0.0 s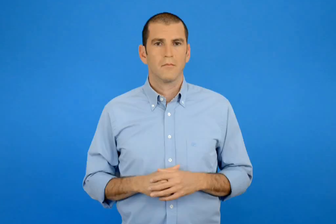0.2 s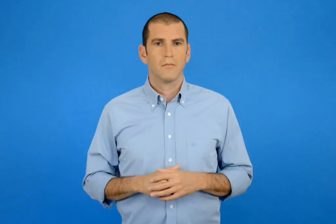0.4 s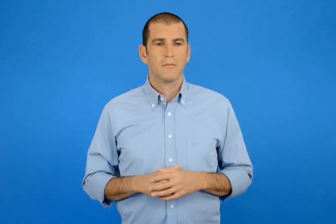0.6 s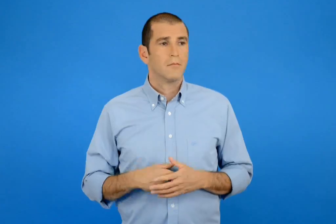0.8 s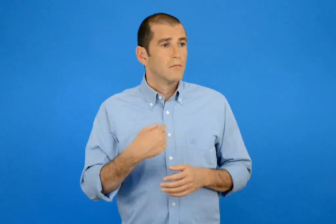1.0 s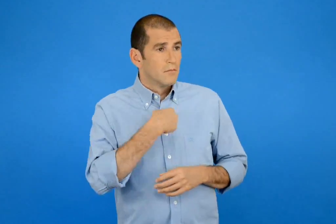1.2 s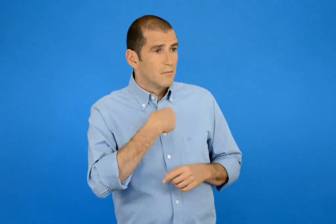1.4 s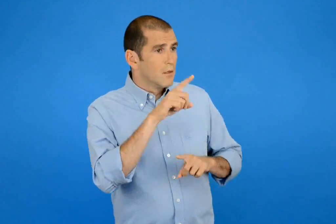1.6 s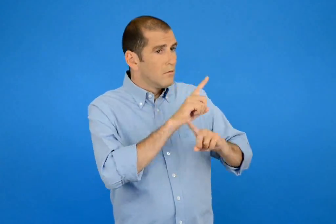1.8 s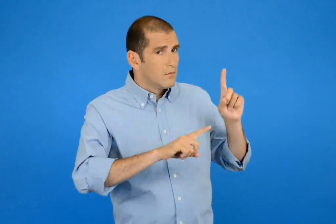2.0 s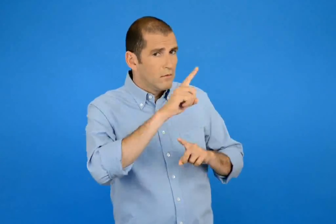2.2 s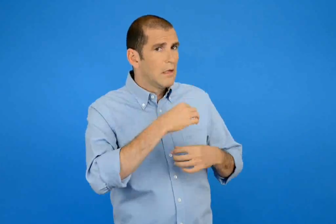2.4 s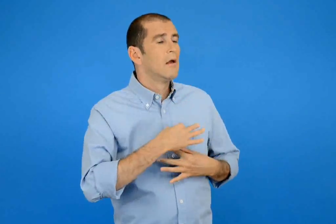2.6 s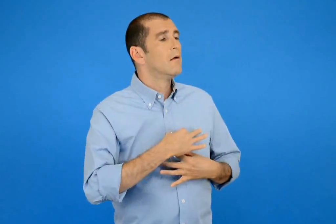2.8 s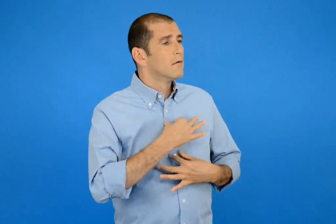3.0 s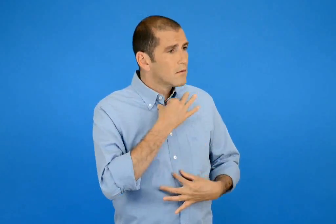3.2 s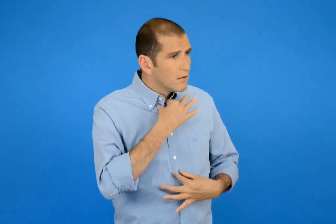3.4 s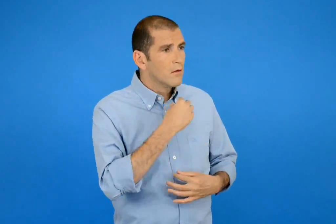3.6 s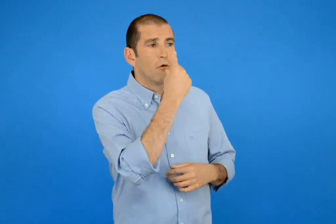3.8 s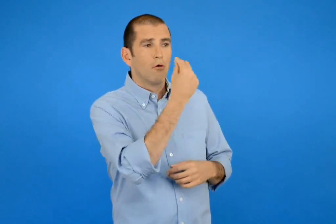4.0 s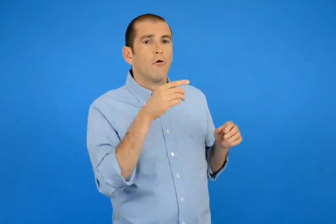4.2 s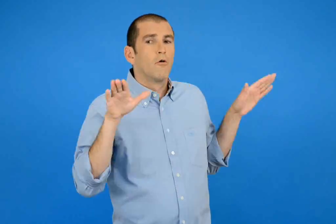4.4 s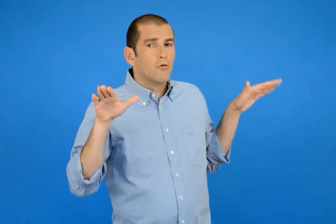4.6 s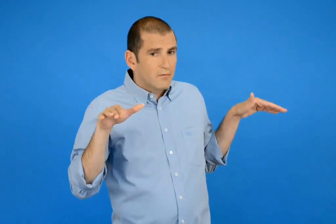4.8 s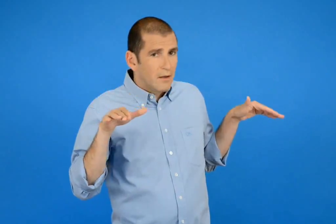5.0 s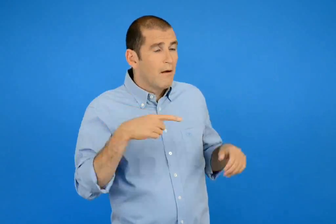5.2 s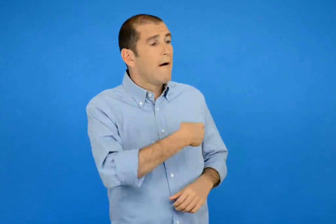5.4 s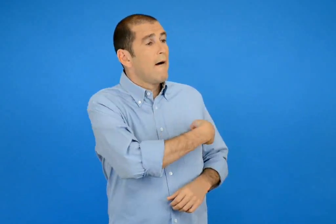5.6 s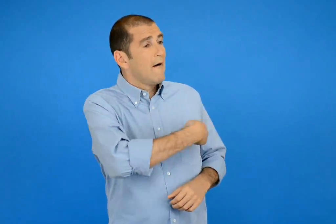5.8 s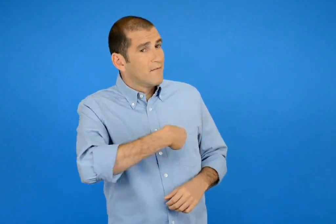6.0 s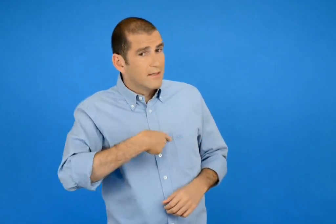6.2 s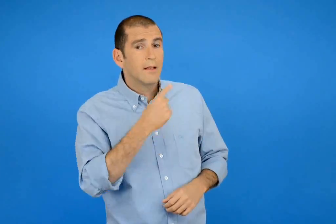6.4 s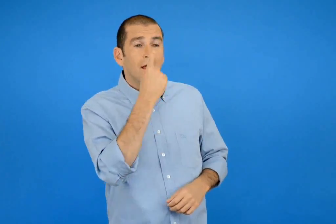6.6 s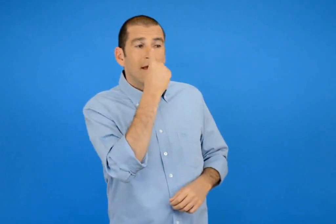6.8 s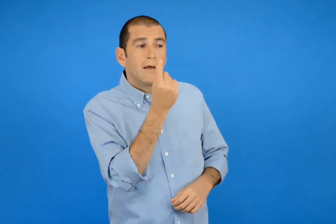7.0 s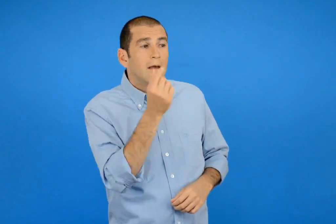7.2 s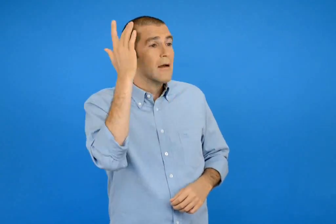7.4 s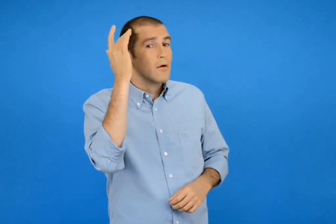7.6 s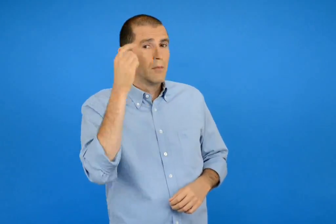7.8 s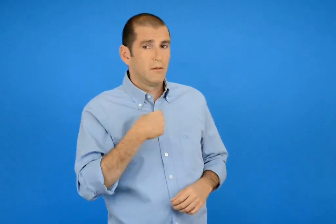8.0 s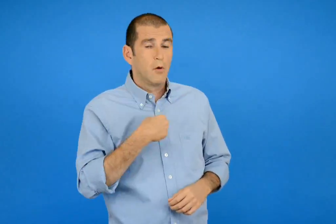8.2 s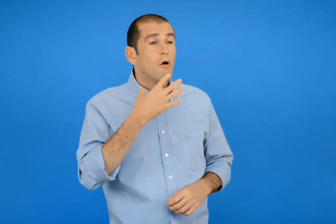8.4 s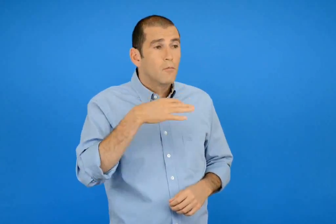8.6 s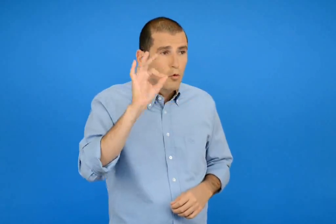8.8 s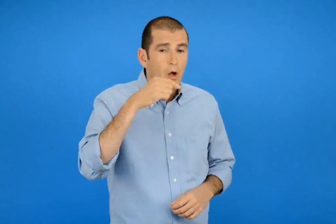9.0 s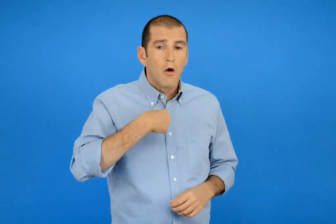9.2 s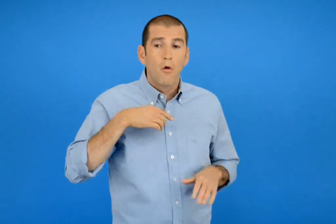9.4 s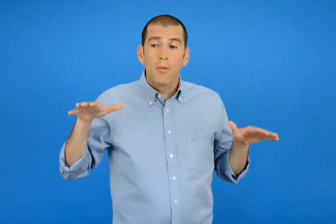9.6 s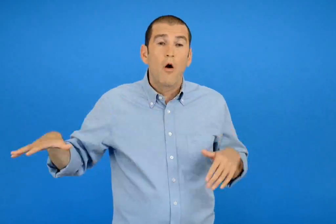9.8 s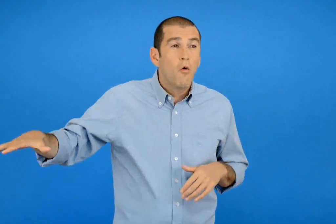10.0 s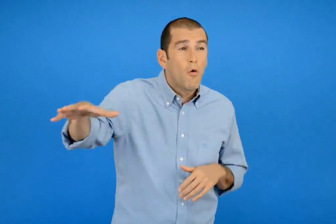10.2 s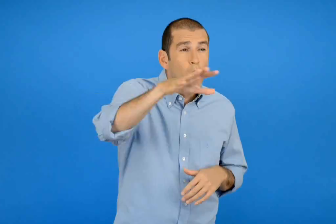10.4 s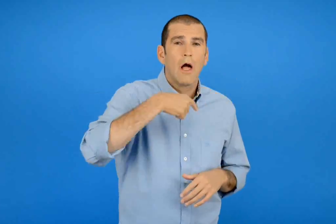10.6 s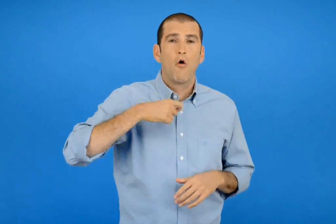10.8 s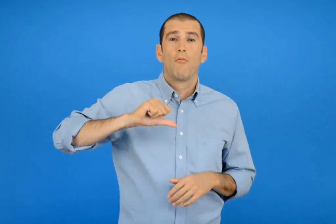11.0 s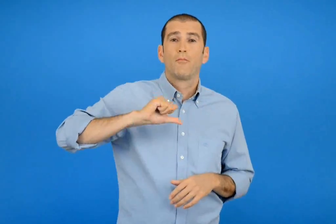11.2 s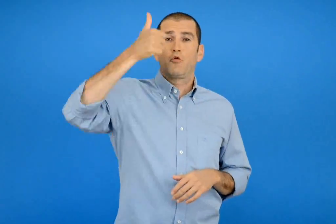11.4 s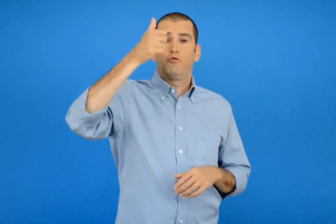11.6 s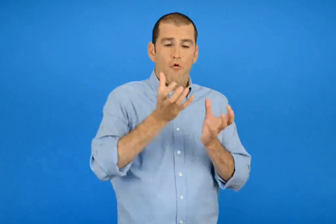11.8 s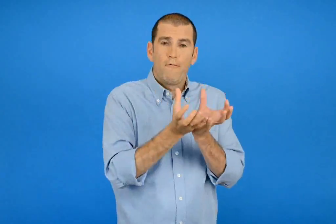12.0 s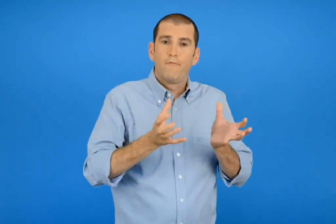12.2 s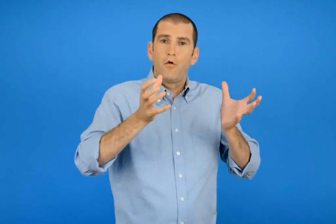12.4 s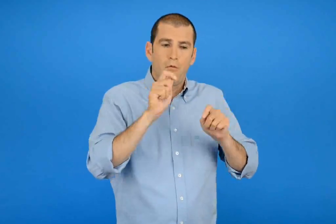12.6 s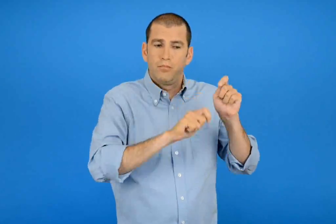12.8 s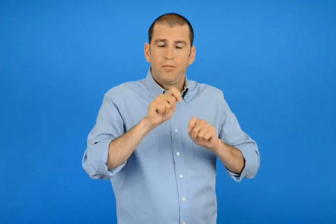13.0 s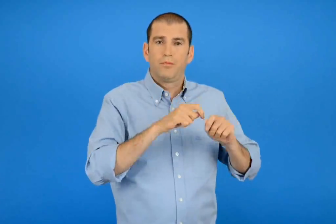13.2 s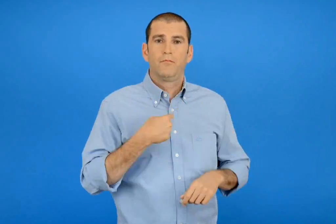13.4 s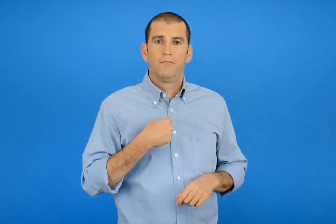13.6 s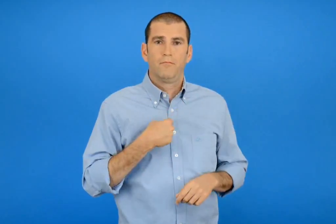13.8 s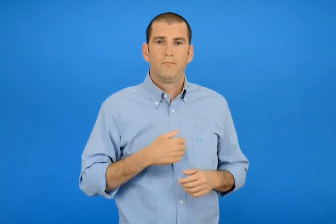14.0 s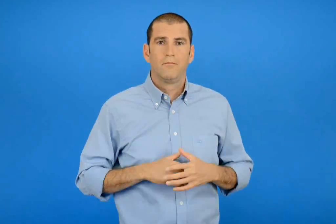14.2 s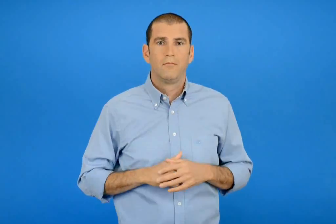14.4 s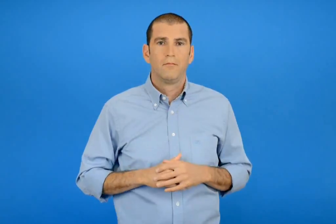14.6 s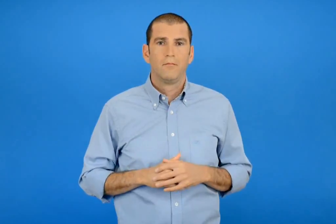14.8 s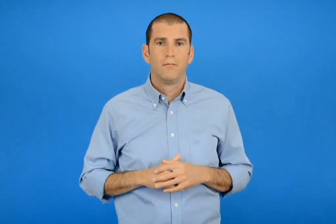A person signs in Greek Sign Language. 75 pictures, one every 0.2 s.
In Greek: με λένε κυρ κότσυφα κι αφέντη κιτρινομύτη γιατί πρώτος από όλα τα πουλιά έφτιαξα τη φωλιά μου
